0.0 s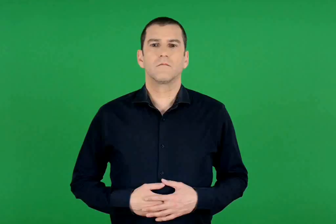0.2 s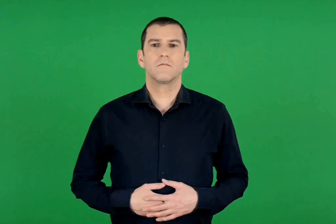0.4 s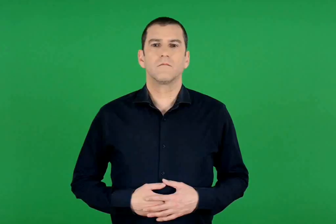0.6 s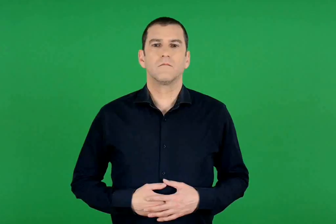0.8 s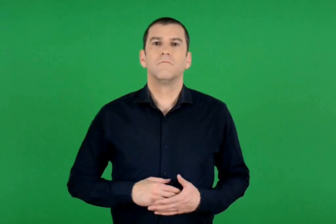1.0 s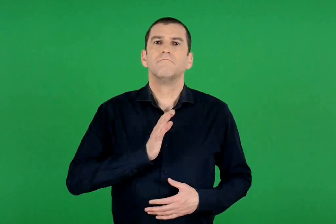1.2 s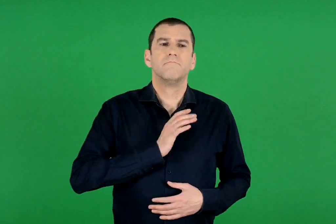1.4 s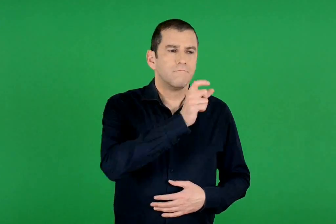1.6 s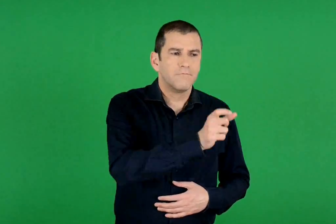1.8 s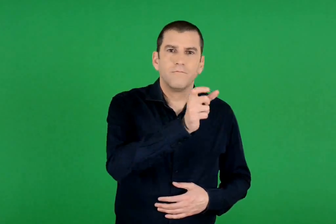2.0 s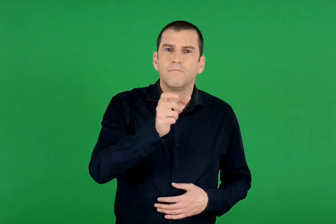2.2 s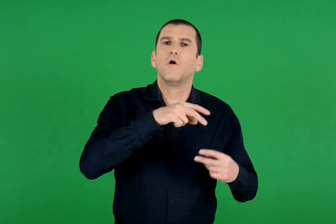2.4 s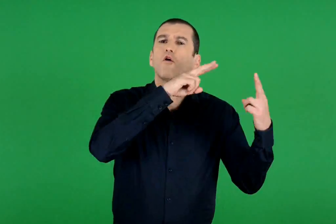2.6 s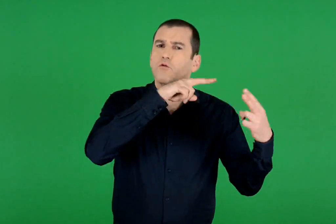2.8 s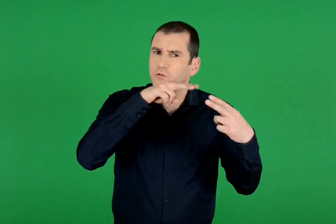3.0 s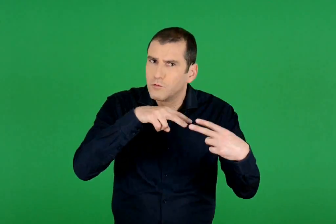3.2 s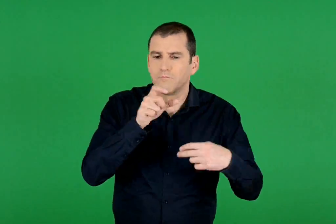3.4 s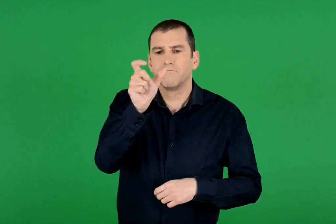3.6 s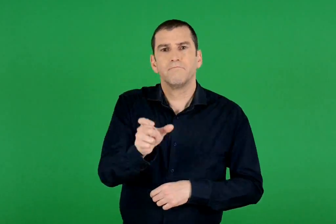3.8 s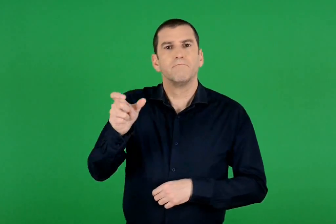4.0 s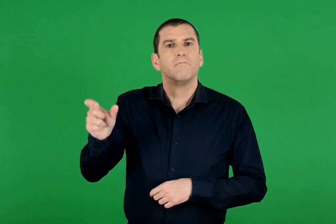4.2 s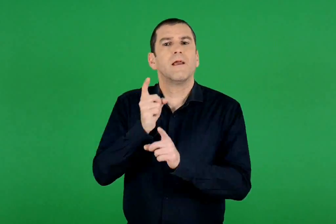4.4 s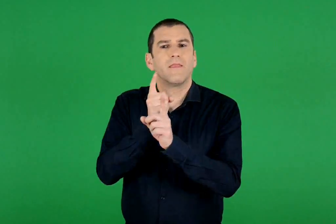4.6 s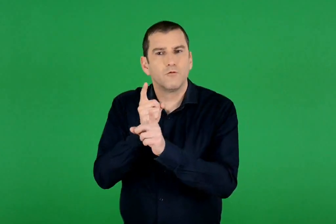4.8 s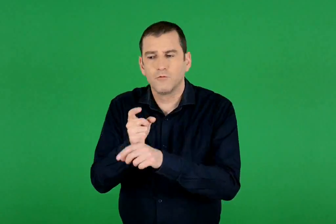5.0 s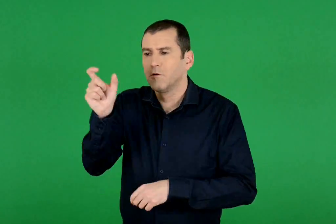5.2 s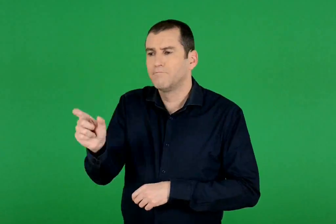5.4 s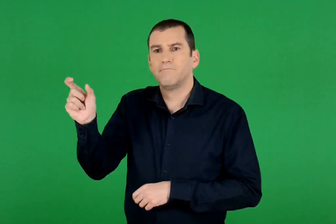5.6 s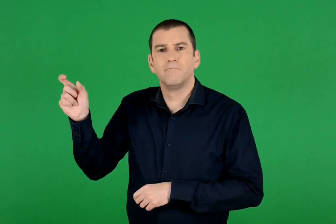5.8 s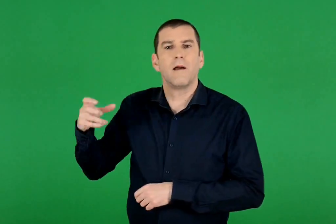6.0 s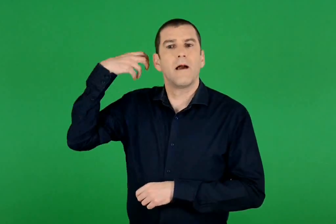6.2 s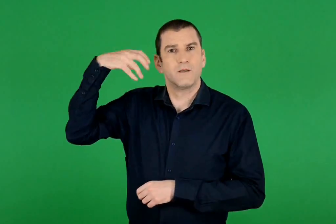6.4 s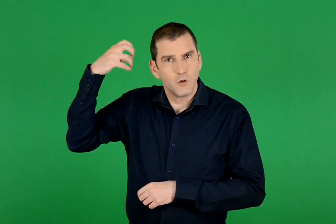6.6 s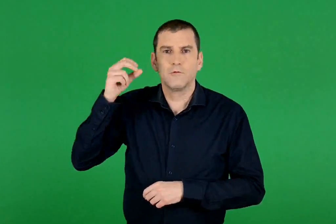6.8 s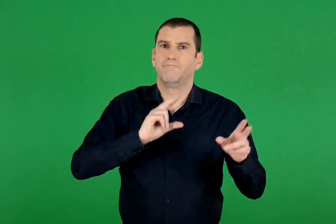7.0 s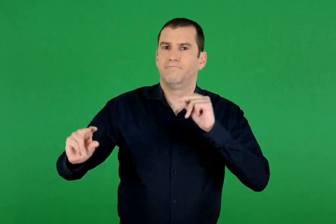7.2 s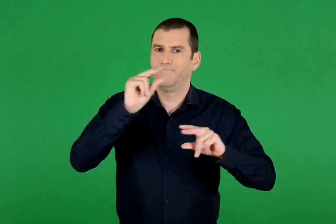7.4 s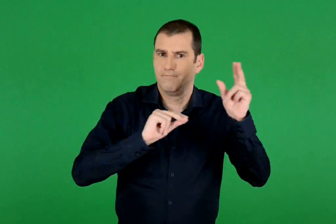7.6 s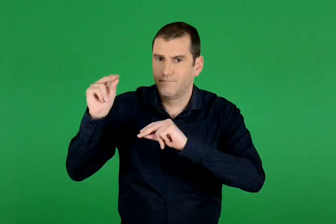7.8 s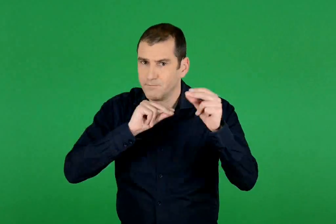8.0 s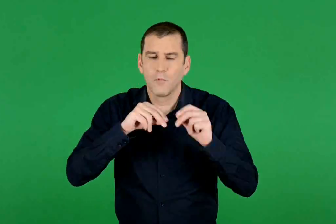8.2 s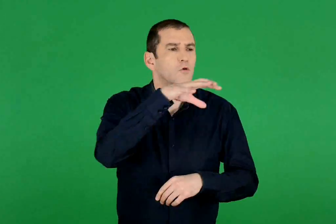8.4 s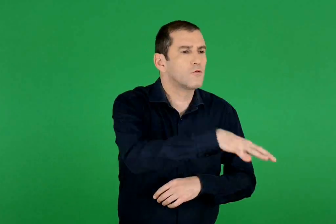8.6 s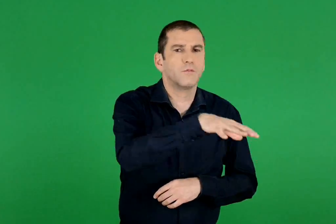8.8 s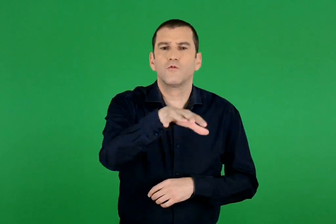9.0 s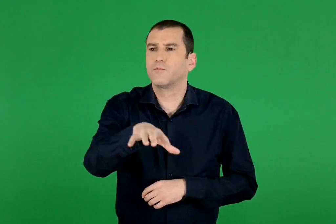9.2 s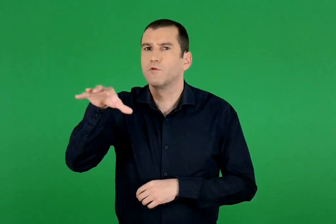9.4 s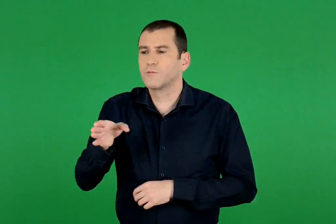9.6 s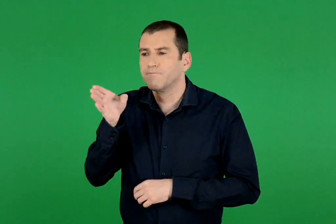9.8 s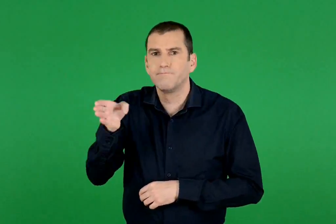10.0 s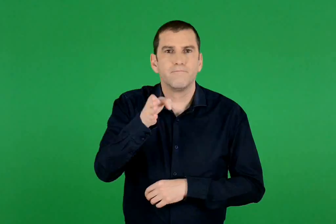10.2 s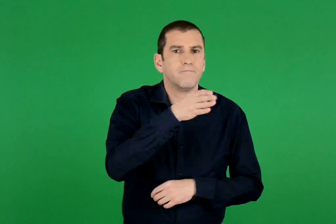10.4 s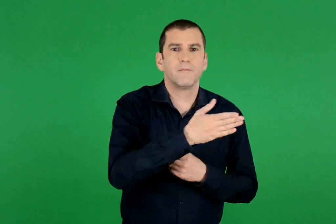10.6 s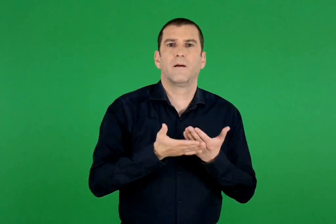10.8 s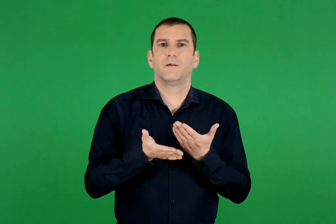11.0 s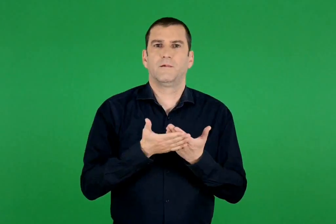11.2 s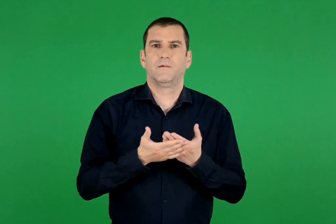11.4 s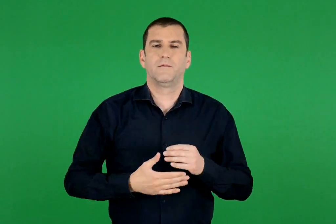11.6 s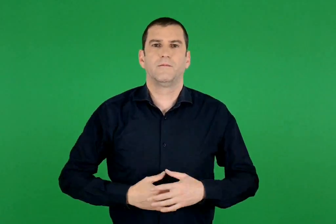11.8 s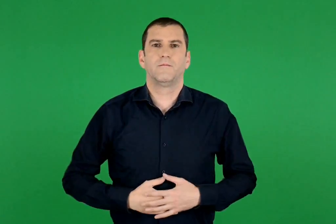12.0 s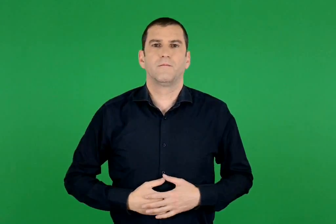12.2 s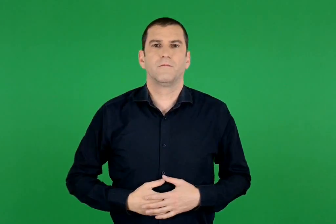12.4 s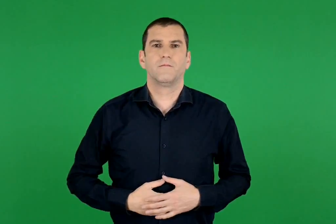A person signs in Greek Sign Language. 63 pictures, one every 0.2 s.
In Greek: να μιλήσουμε με γνωστούς μας , με ειδικούς , με επιστήμονες και να επισκεφθούμε τόπους
